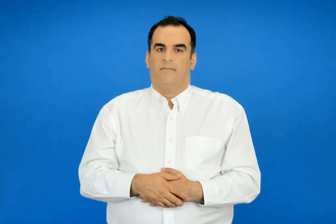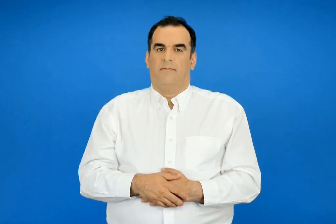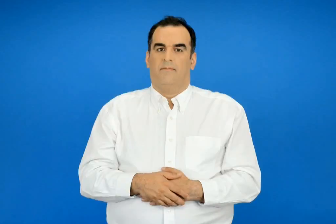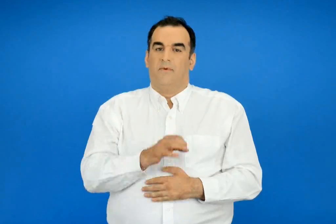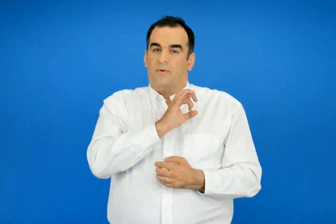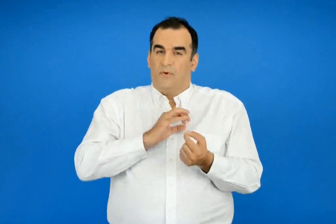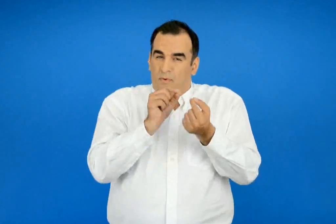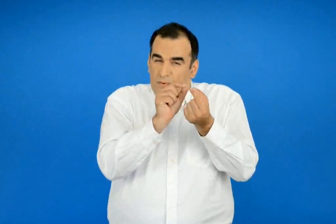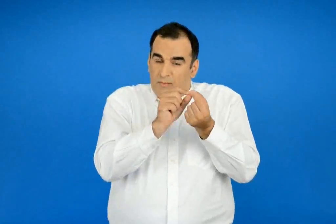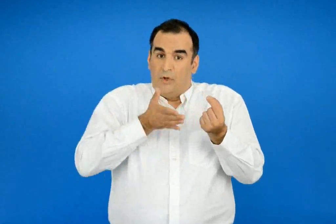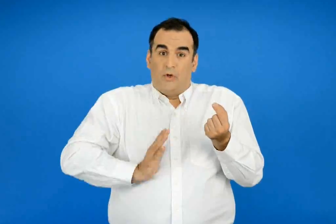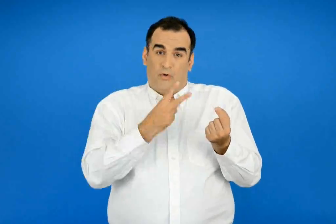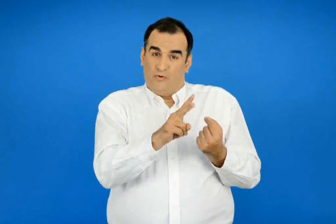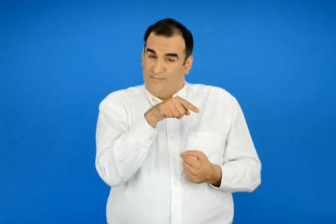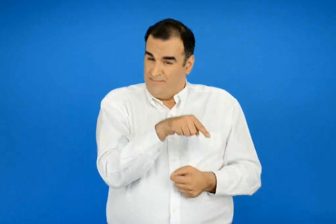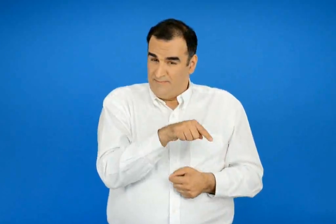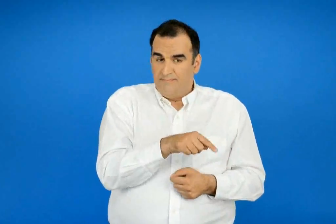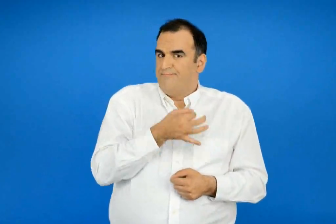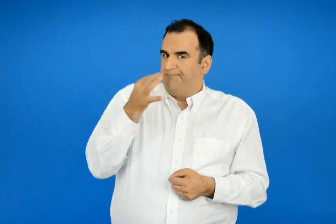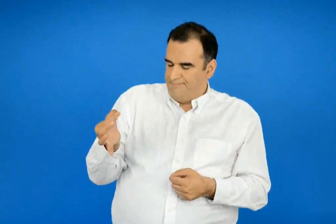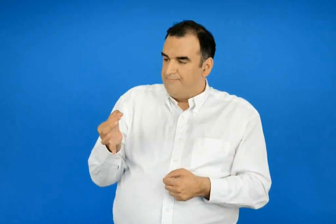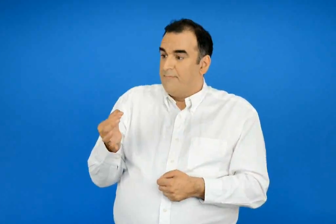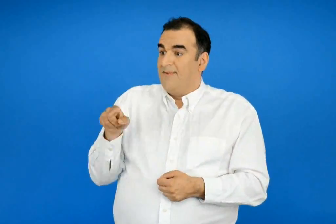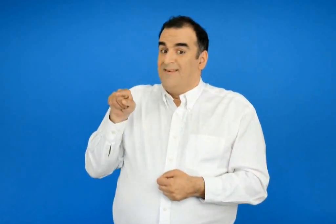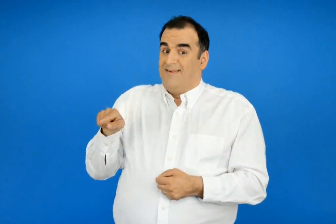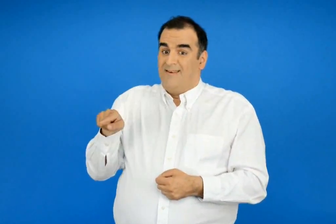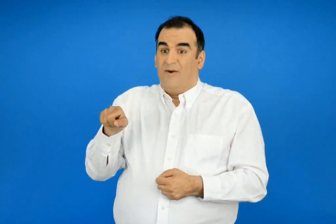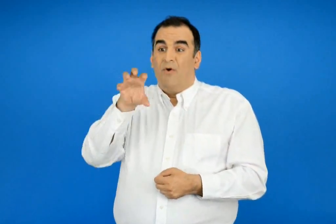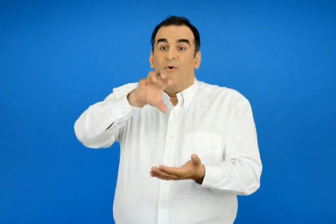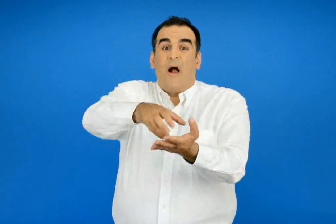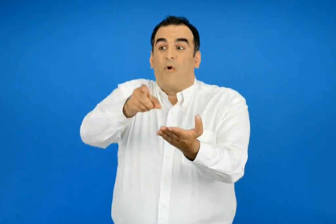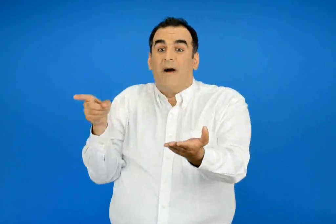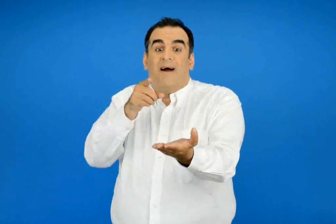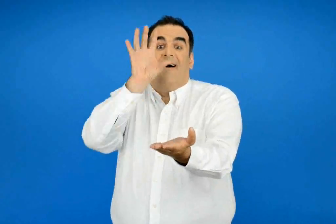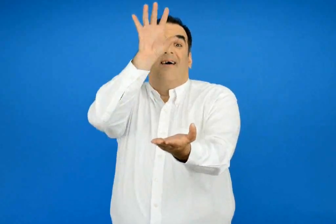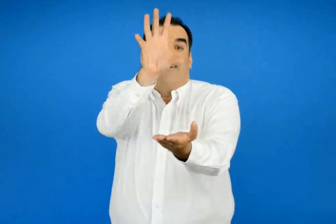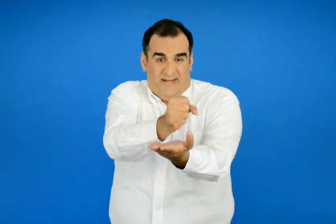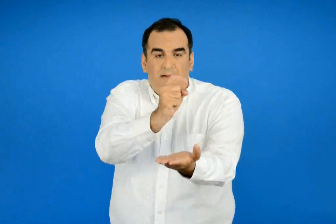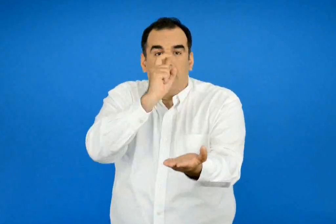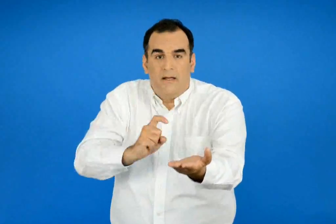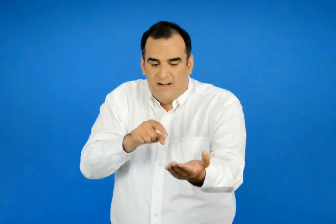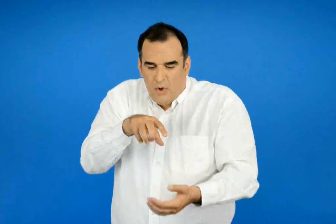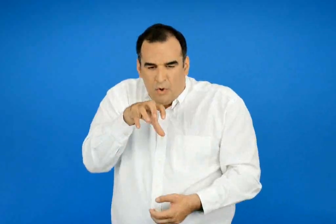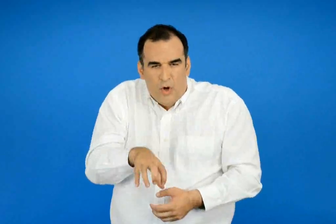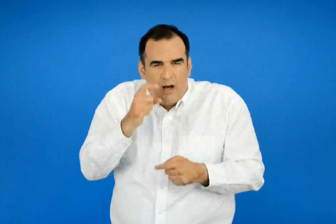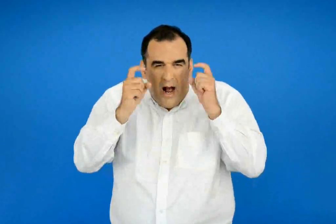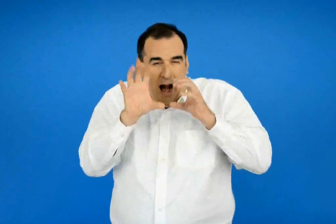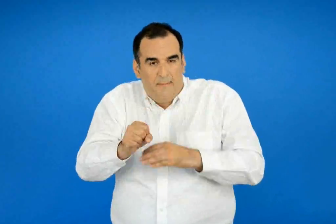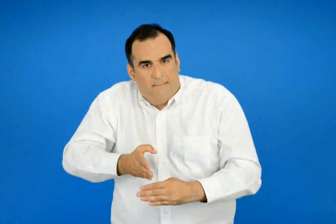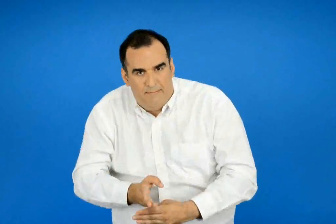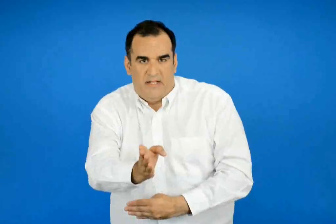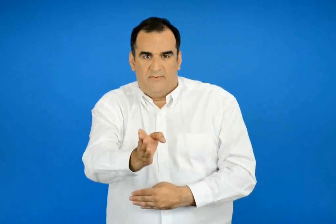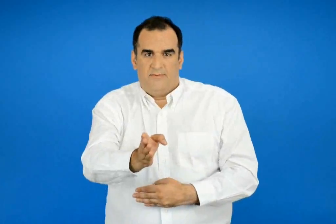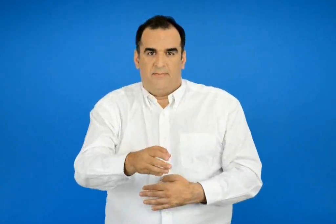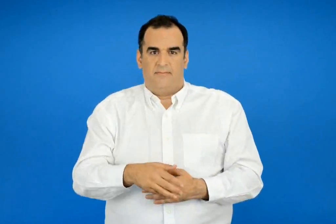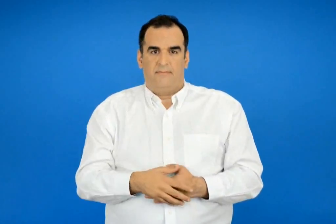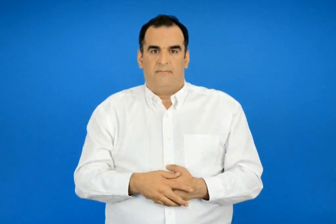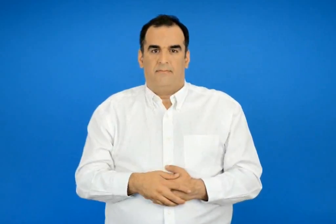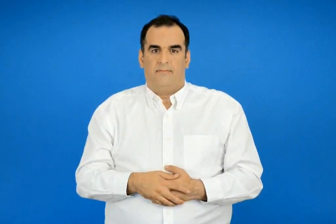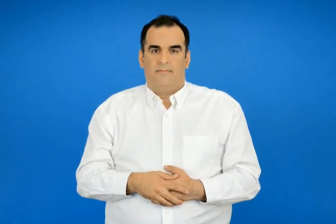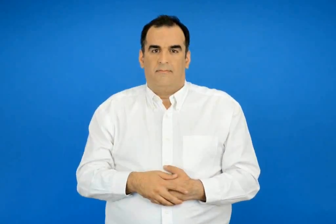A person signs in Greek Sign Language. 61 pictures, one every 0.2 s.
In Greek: ο γιος του ρουμπη τους είπε ότι για να βρουν τη χωχαρουπα πρέπει πρώτα να περάσουν από τη χώρα των αινιγμάτων
